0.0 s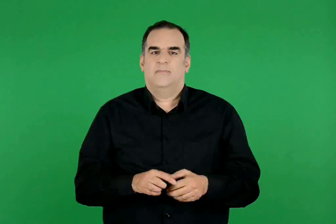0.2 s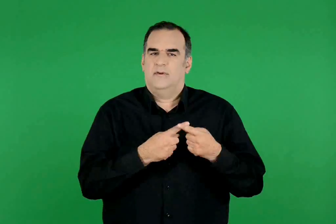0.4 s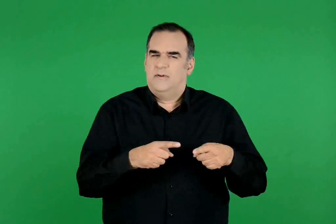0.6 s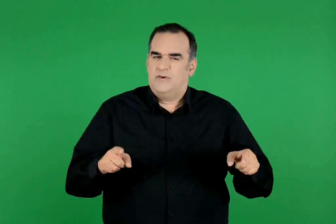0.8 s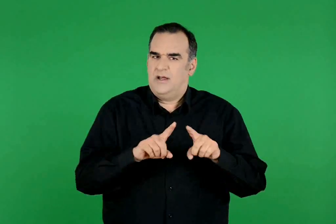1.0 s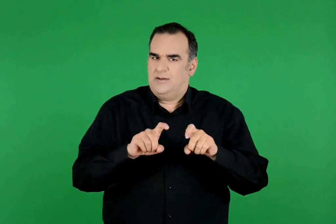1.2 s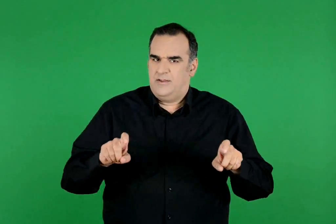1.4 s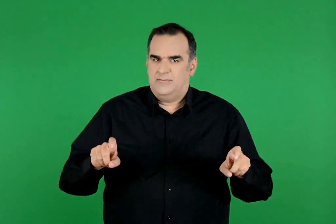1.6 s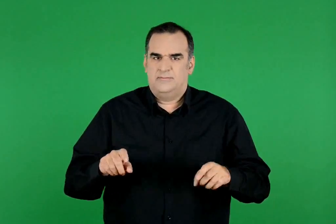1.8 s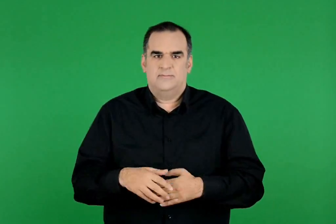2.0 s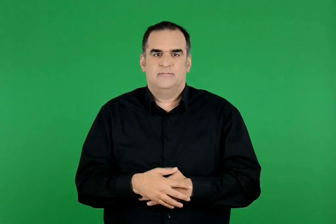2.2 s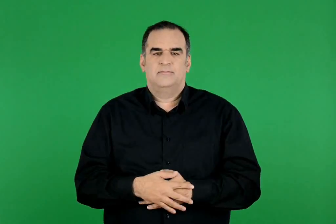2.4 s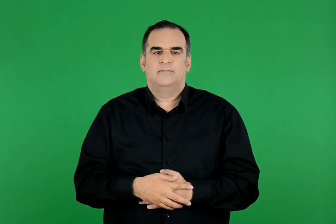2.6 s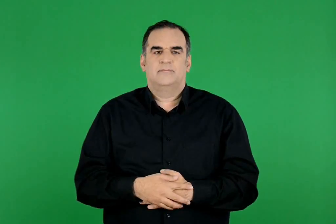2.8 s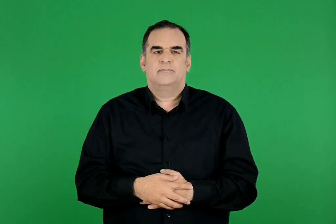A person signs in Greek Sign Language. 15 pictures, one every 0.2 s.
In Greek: αγαθά
